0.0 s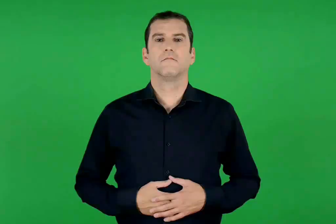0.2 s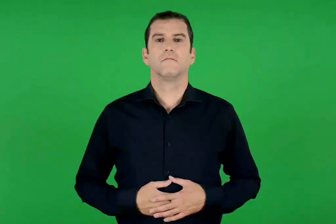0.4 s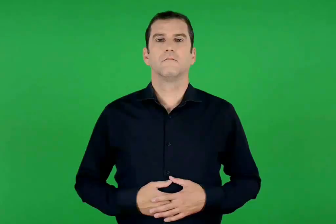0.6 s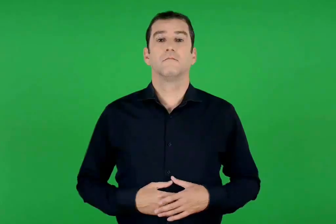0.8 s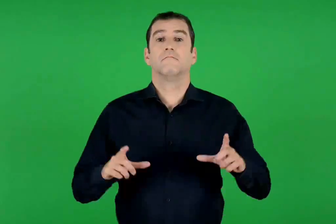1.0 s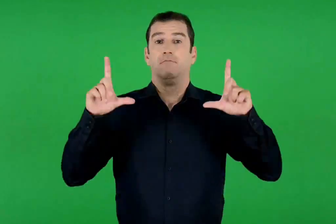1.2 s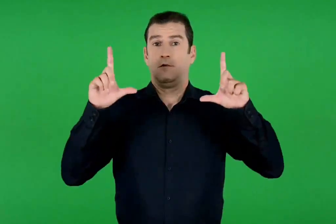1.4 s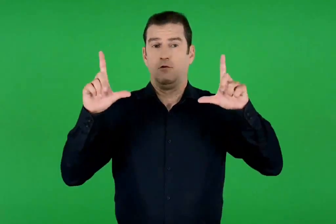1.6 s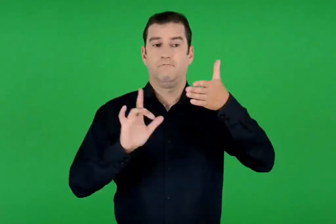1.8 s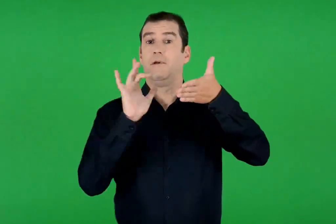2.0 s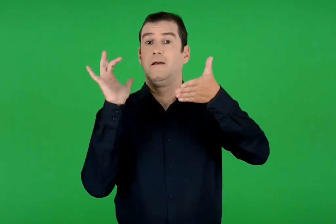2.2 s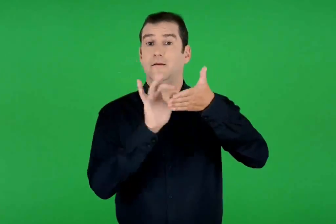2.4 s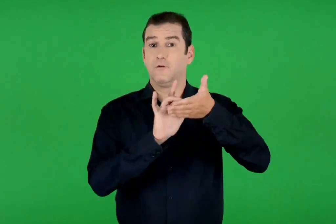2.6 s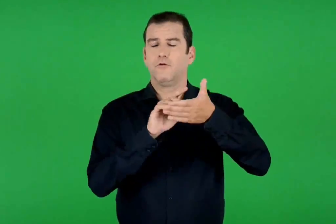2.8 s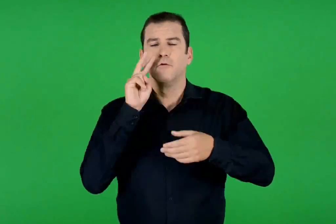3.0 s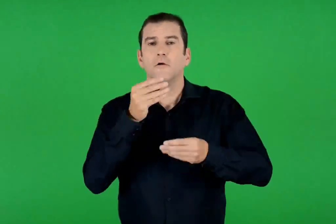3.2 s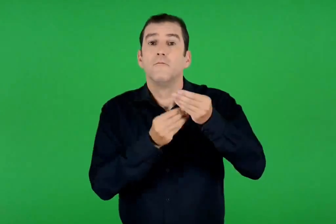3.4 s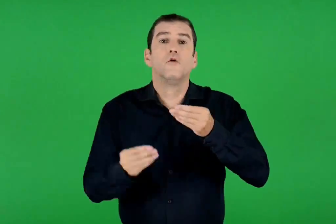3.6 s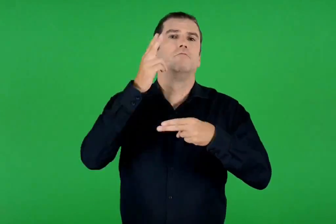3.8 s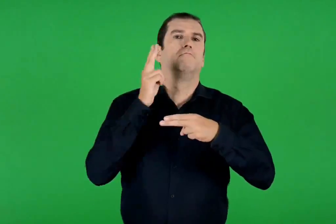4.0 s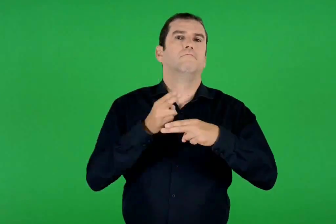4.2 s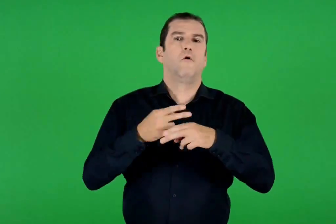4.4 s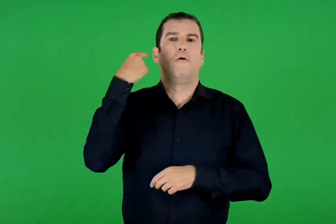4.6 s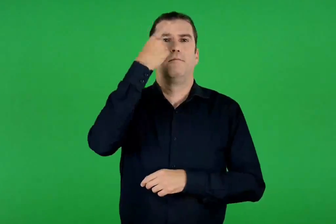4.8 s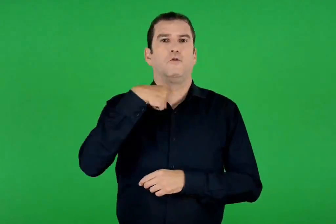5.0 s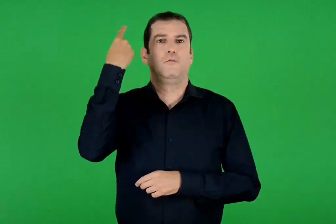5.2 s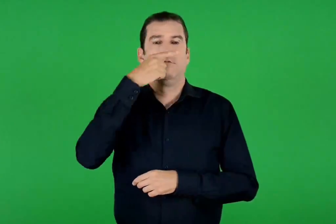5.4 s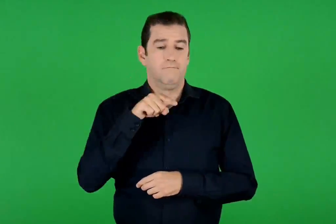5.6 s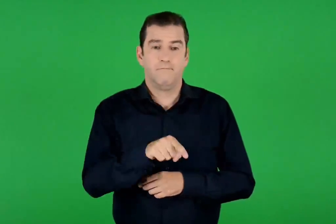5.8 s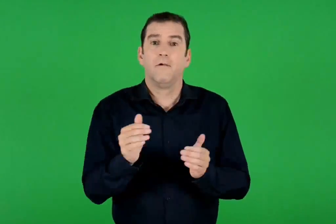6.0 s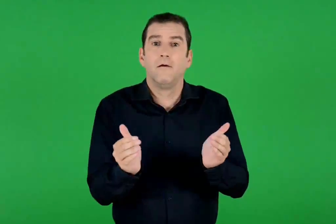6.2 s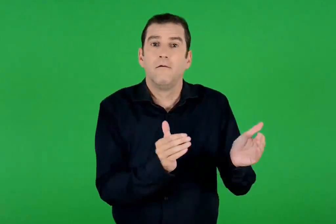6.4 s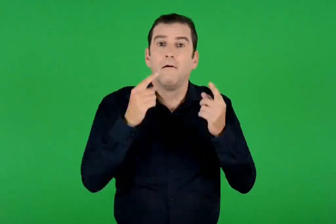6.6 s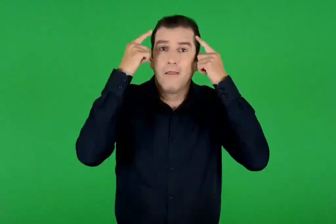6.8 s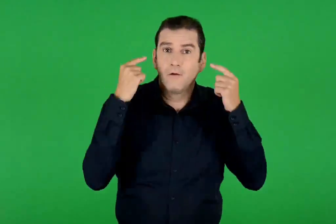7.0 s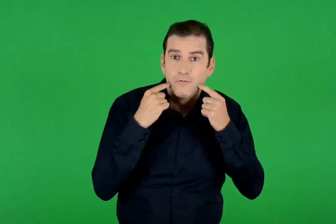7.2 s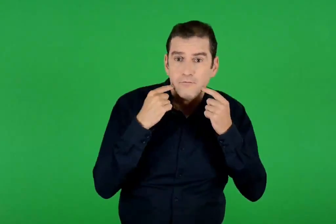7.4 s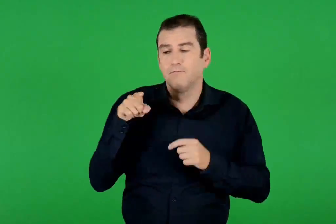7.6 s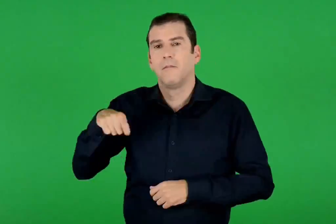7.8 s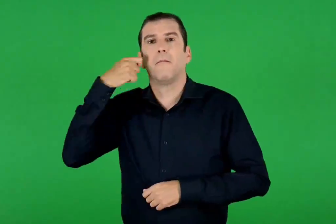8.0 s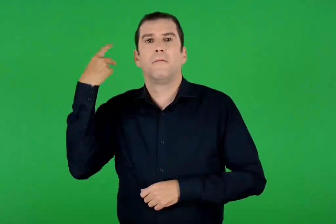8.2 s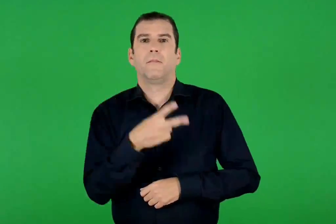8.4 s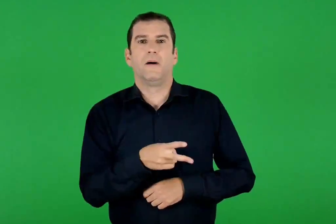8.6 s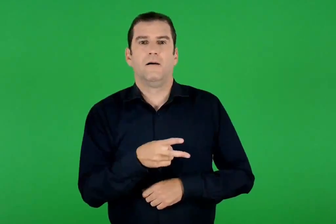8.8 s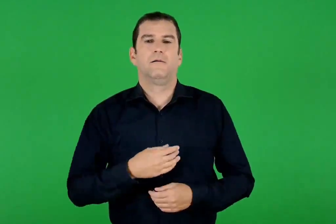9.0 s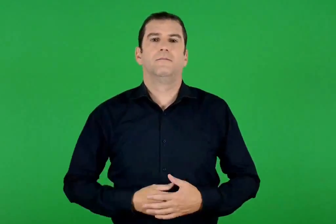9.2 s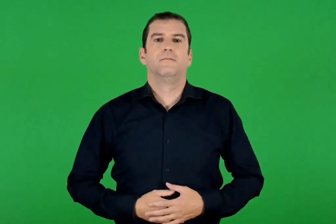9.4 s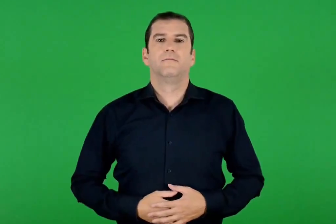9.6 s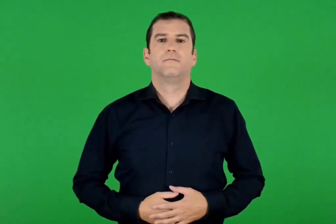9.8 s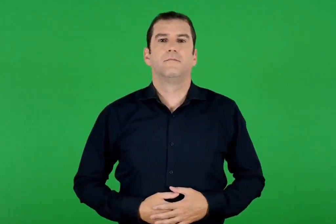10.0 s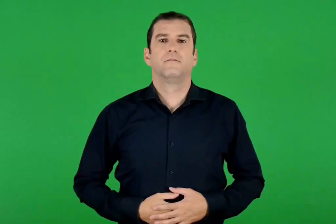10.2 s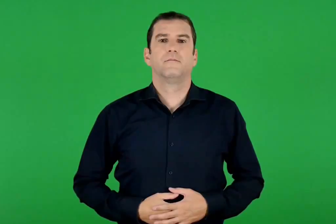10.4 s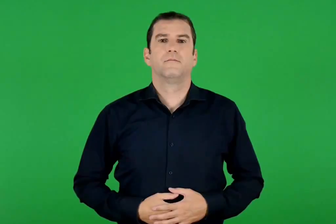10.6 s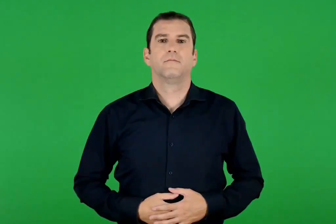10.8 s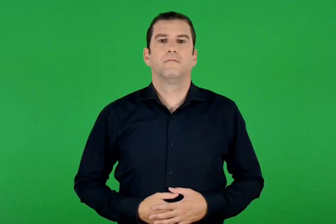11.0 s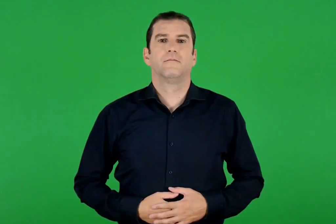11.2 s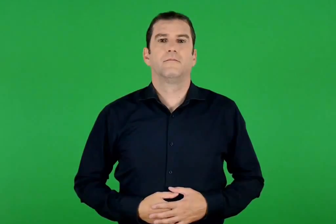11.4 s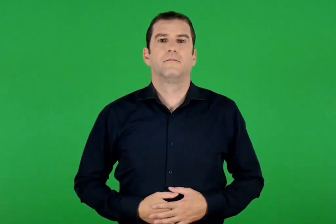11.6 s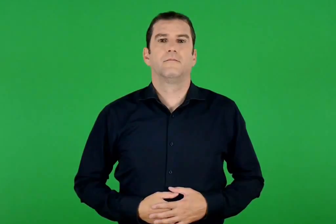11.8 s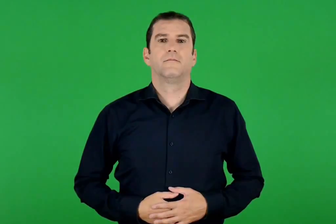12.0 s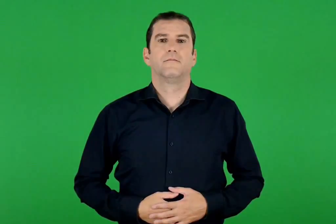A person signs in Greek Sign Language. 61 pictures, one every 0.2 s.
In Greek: στο κέντρο , βλέπουμε τα πιο σημαντικά πρόσωπα το θείο βρέφος και τη μητέρα του
